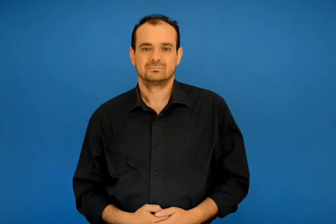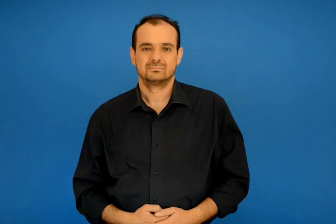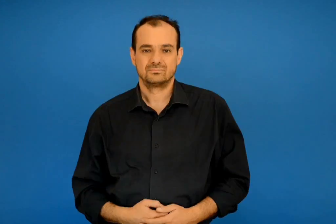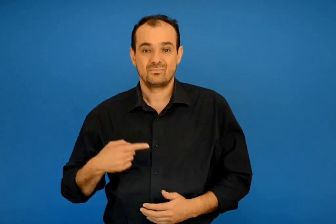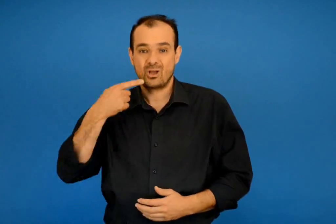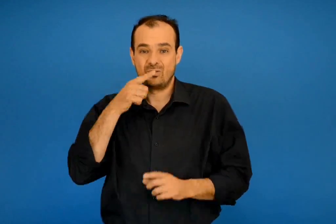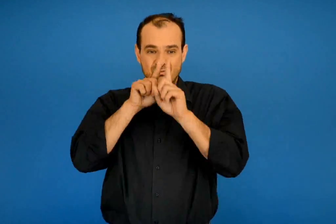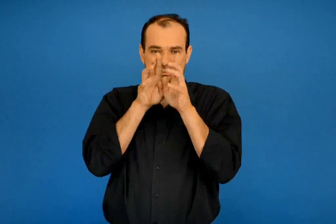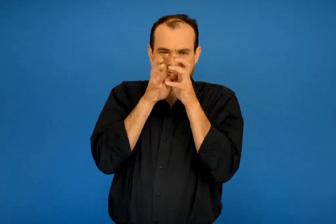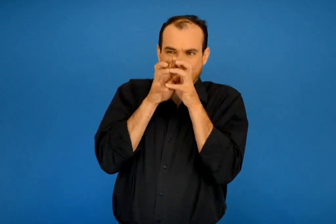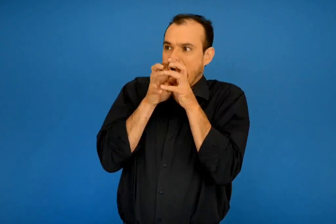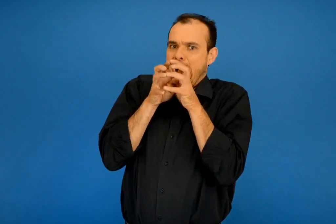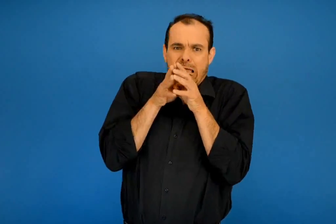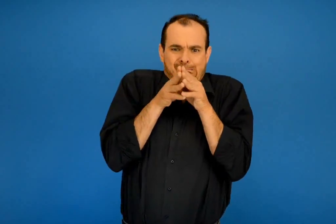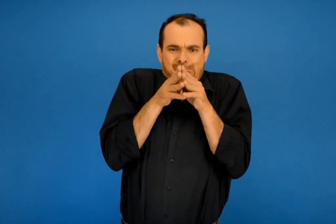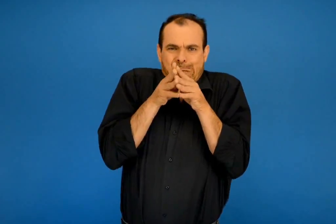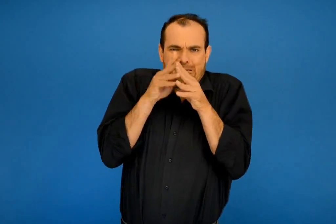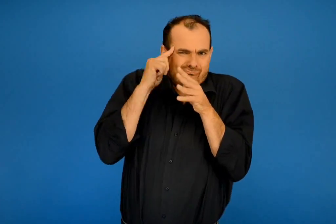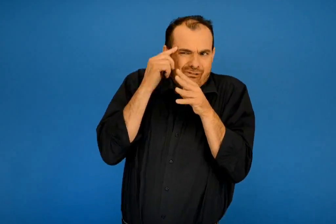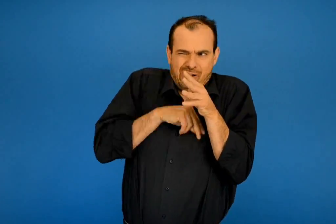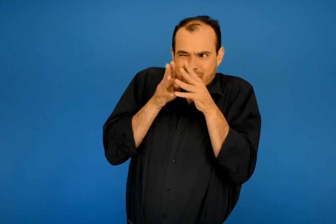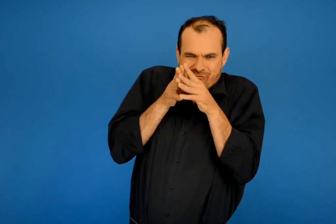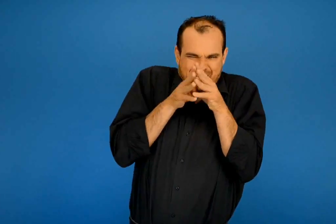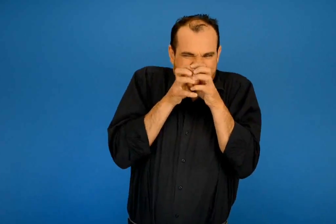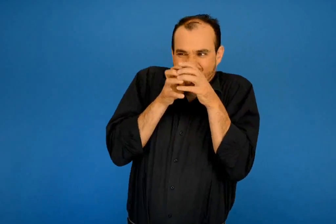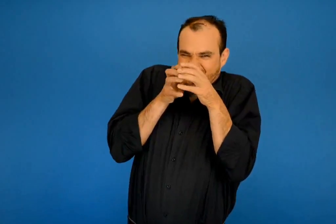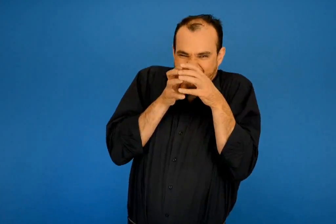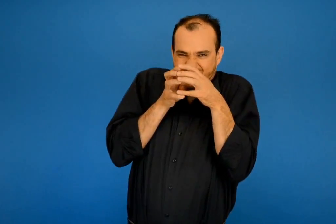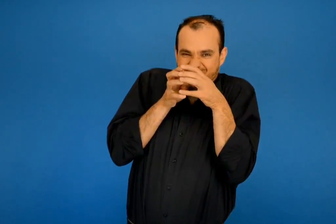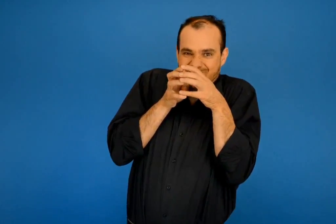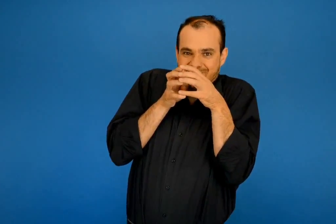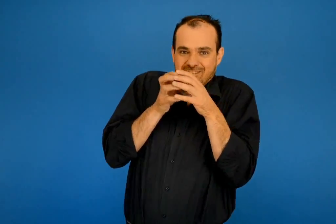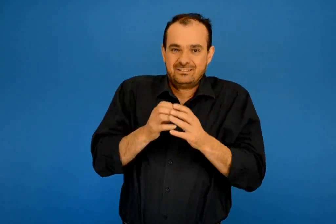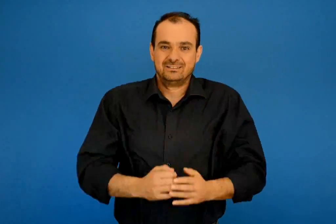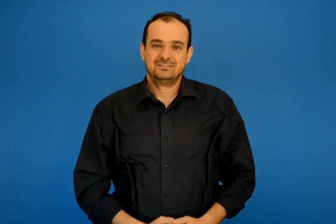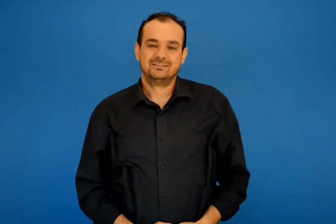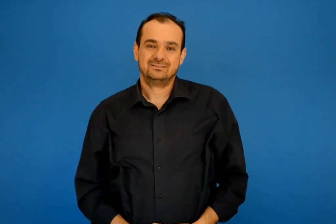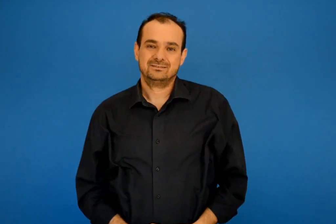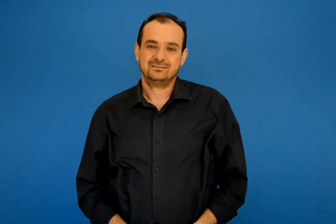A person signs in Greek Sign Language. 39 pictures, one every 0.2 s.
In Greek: η δολιότριχη οδοντόβουρτσα από το ποτηράκι
